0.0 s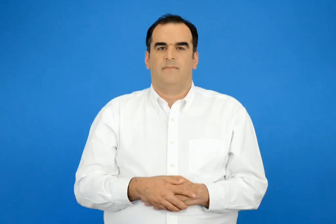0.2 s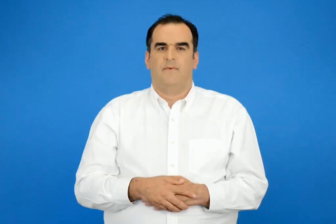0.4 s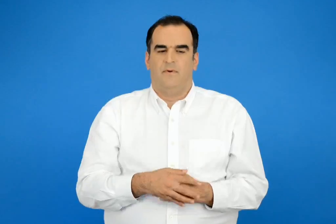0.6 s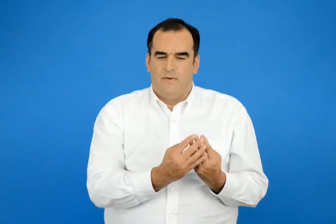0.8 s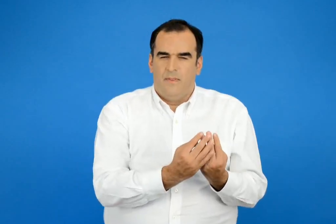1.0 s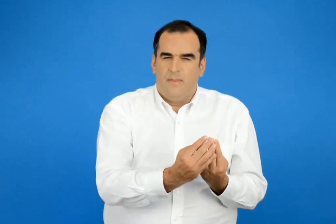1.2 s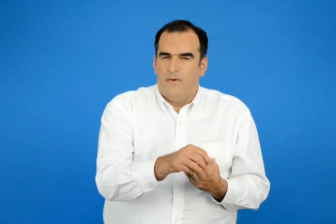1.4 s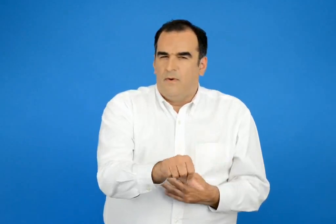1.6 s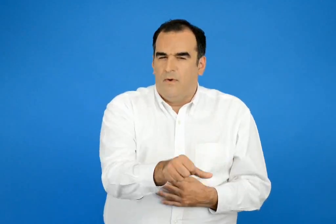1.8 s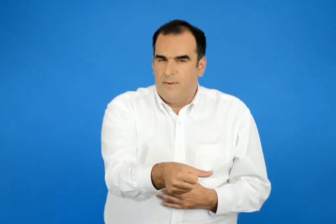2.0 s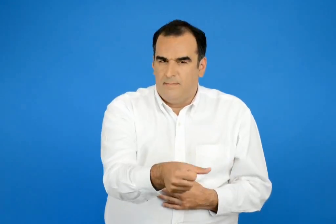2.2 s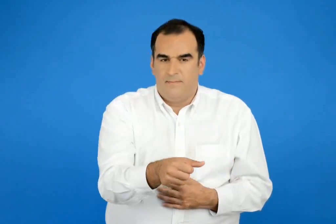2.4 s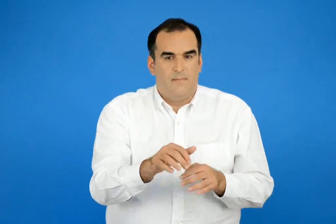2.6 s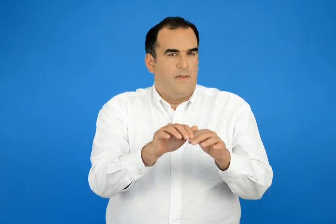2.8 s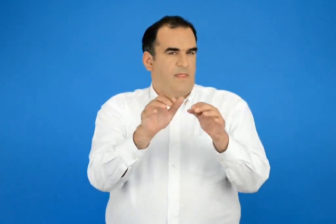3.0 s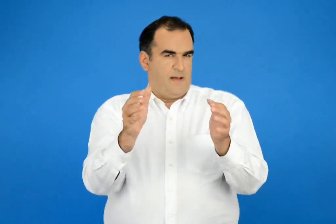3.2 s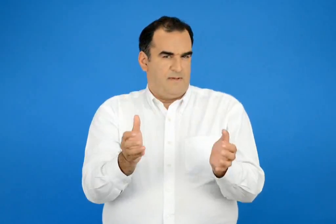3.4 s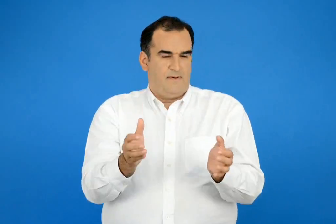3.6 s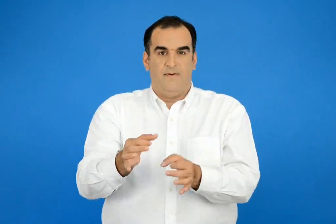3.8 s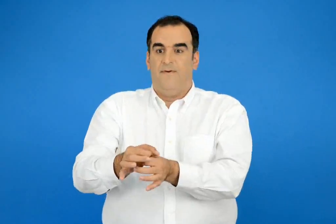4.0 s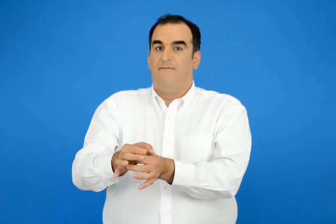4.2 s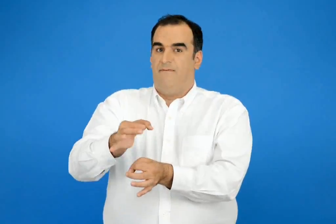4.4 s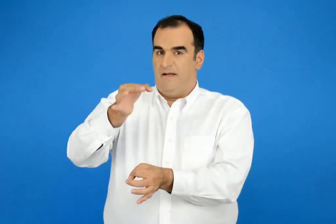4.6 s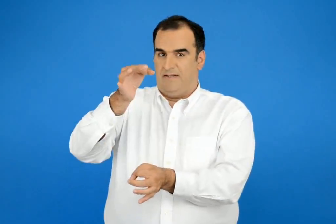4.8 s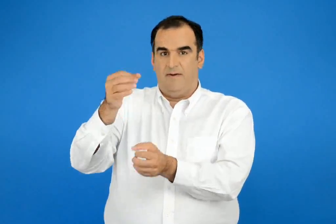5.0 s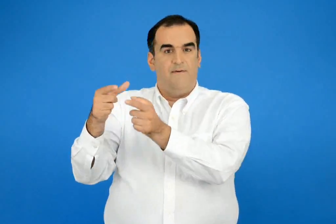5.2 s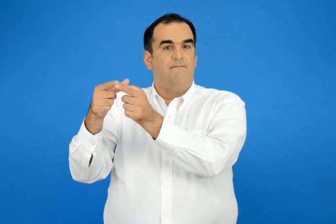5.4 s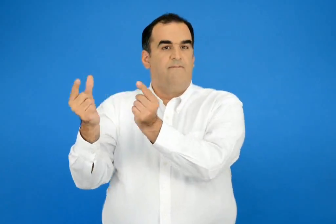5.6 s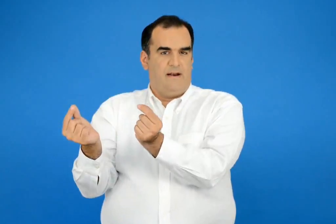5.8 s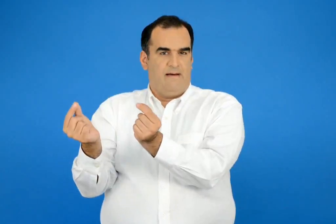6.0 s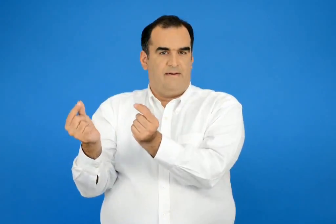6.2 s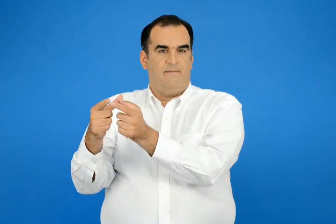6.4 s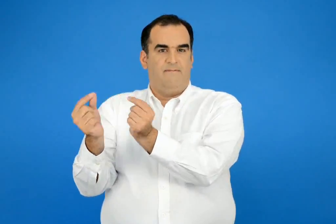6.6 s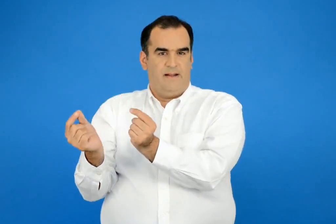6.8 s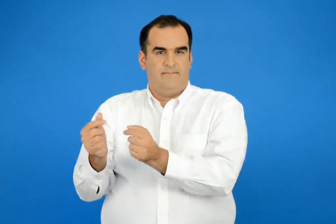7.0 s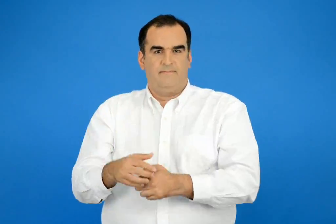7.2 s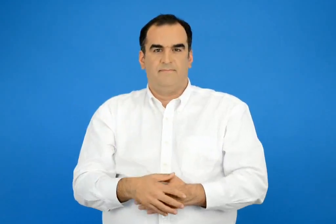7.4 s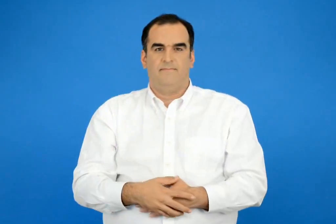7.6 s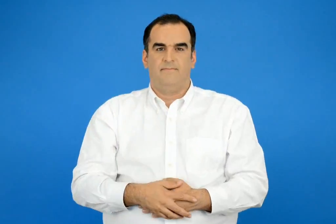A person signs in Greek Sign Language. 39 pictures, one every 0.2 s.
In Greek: χλοη θάμνοι βλαστοί φύλλα
